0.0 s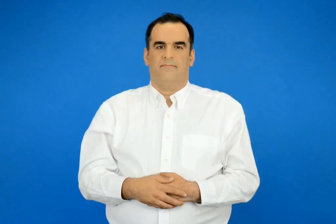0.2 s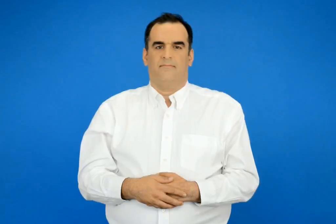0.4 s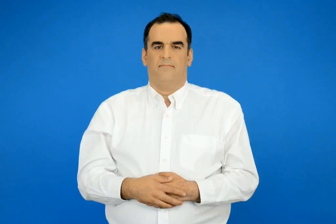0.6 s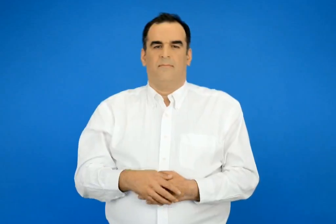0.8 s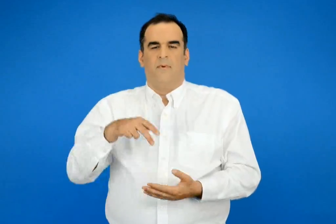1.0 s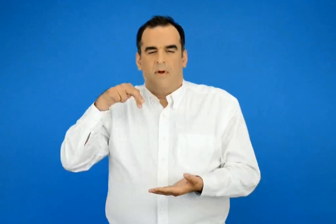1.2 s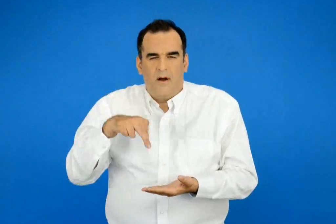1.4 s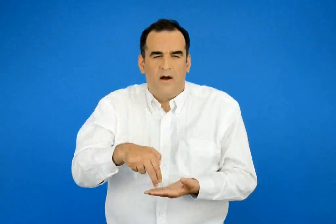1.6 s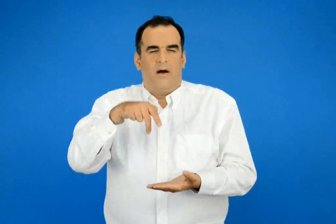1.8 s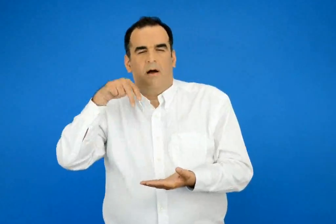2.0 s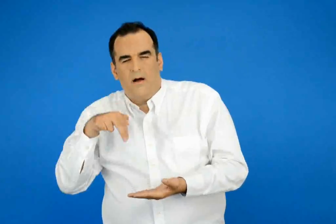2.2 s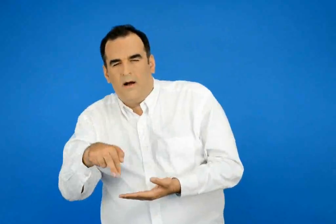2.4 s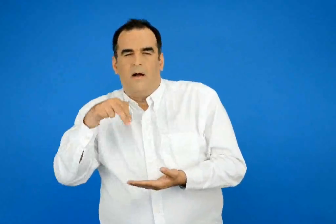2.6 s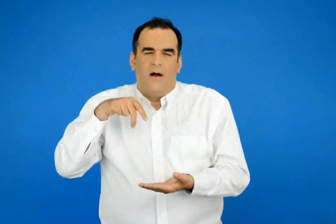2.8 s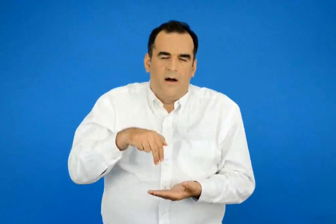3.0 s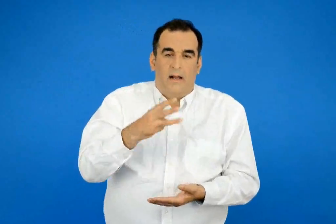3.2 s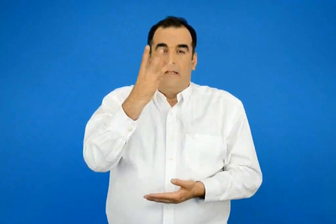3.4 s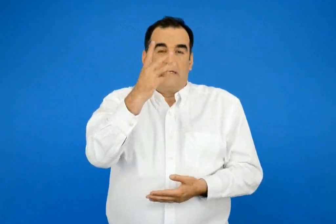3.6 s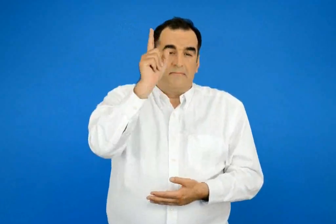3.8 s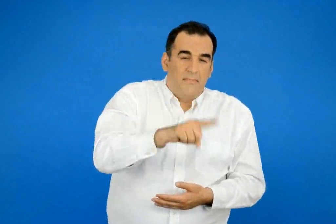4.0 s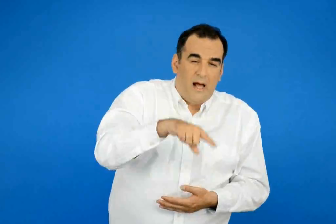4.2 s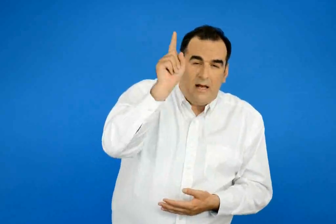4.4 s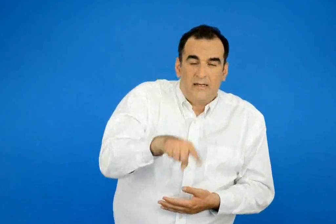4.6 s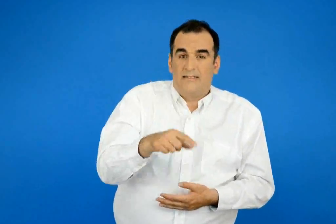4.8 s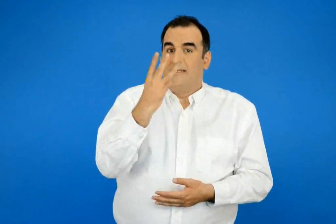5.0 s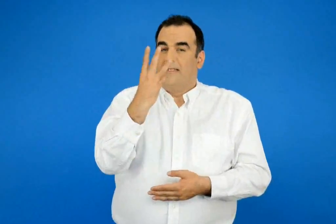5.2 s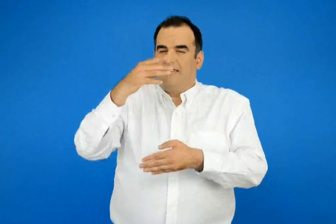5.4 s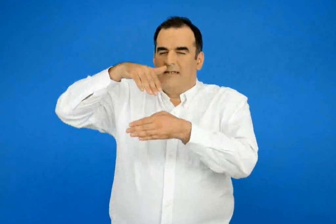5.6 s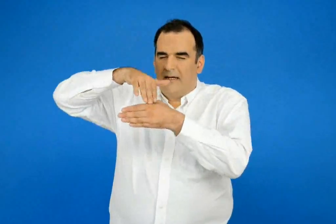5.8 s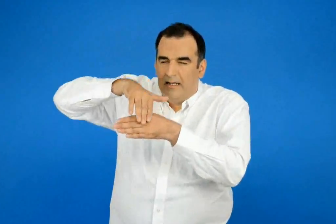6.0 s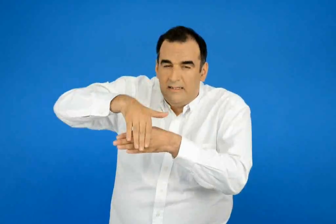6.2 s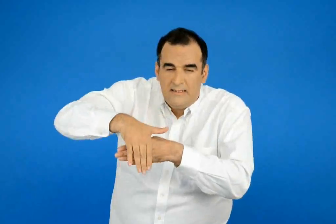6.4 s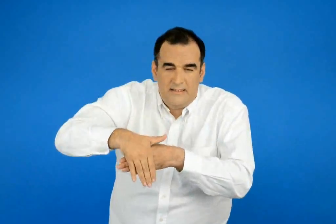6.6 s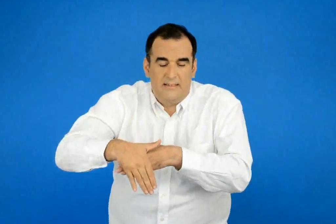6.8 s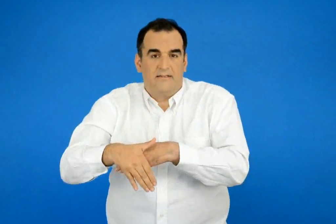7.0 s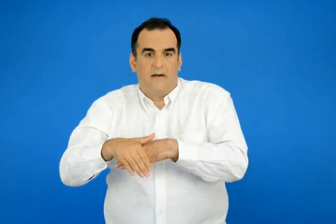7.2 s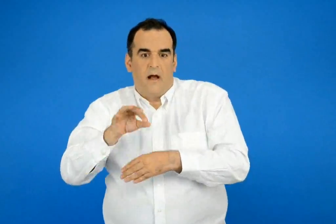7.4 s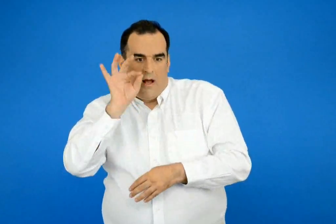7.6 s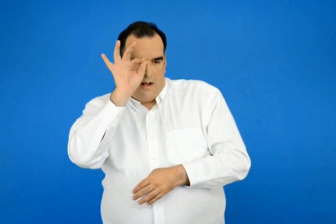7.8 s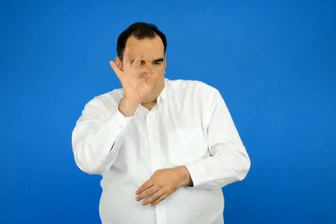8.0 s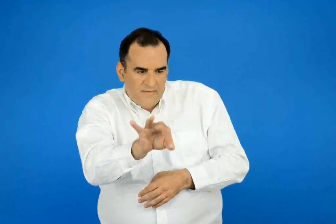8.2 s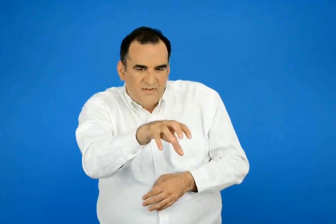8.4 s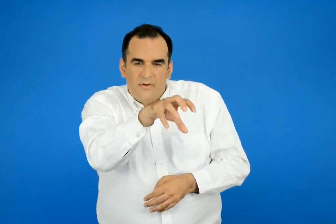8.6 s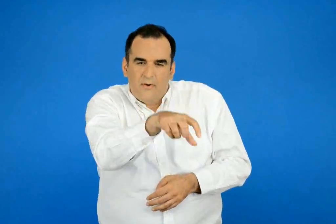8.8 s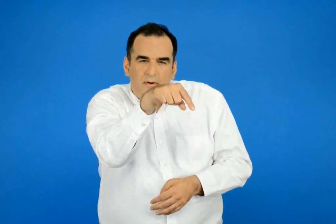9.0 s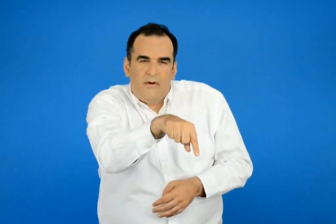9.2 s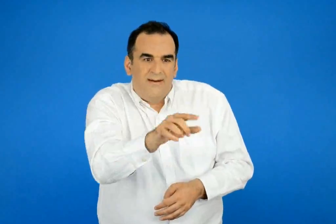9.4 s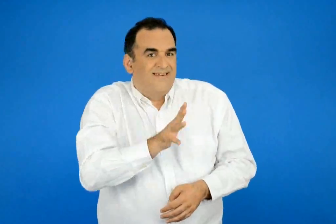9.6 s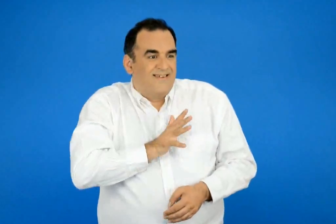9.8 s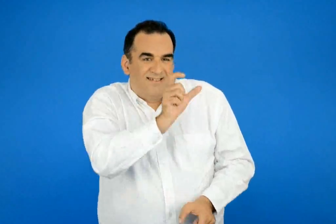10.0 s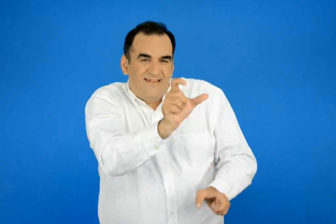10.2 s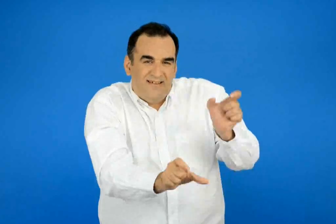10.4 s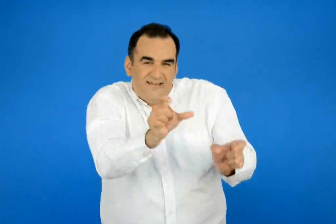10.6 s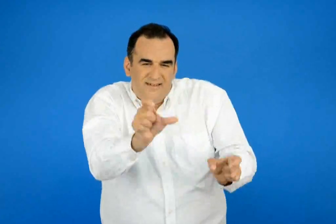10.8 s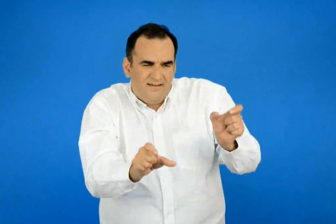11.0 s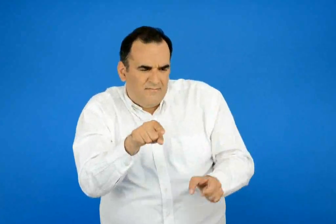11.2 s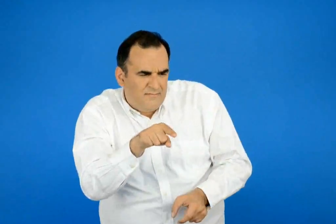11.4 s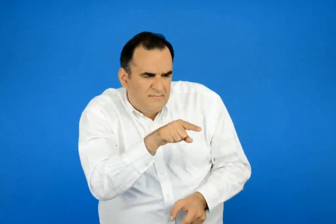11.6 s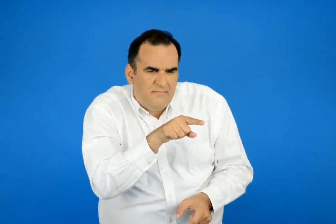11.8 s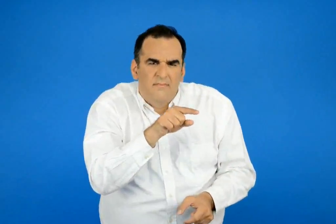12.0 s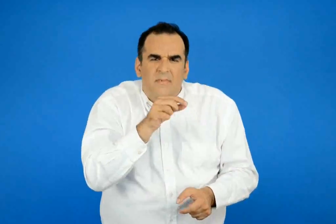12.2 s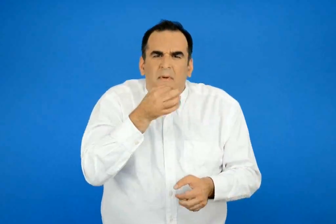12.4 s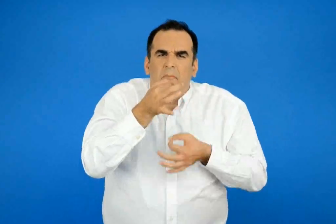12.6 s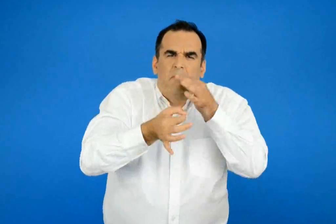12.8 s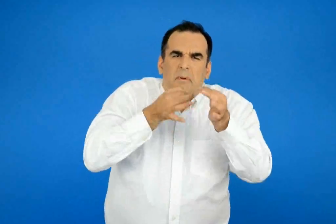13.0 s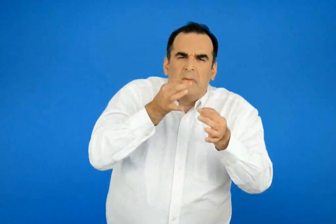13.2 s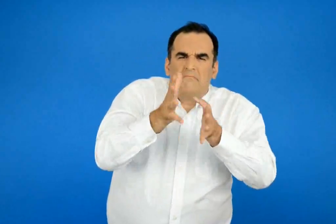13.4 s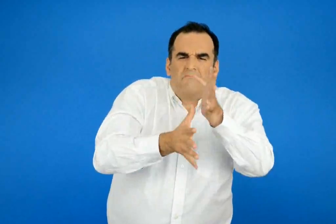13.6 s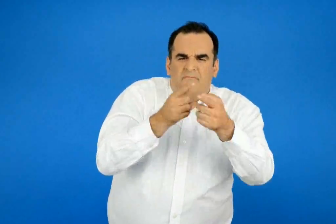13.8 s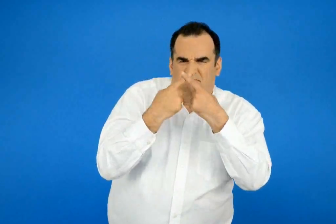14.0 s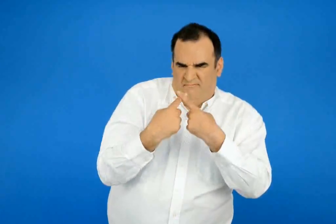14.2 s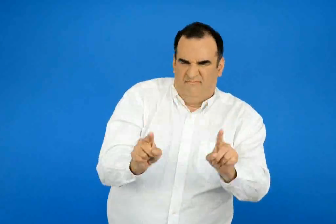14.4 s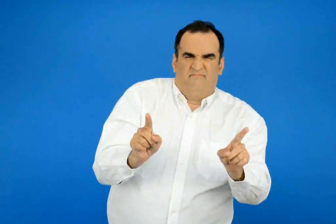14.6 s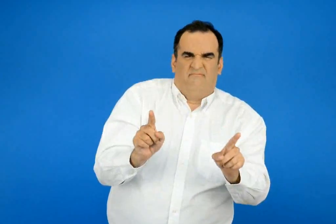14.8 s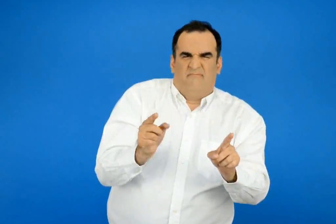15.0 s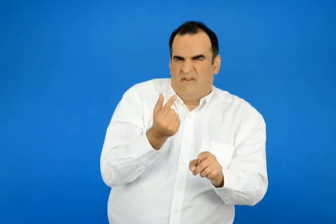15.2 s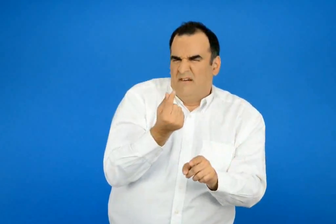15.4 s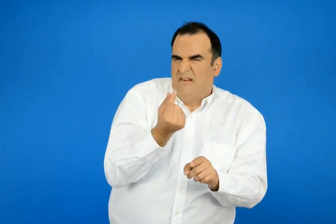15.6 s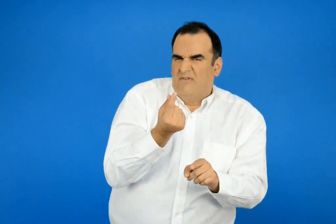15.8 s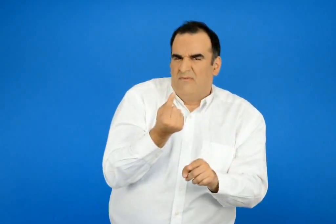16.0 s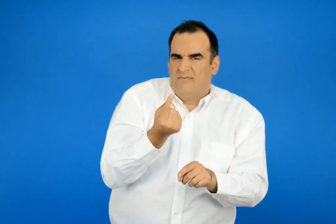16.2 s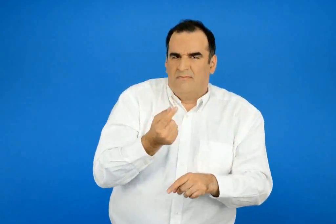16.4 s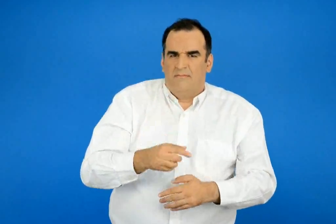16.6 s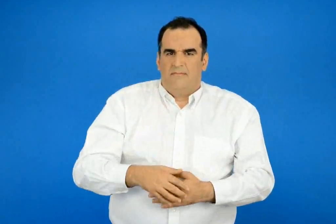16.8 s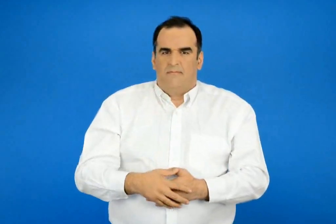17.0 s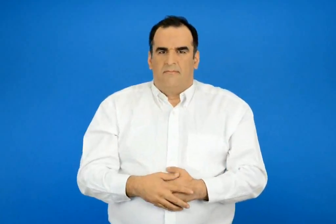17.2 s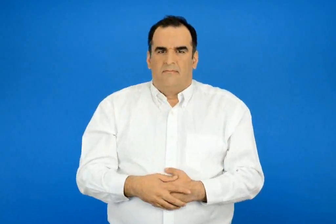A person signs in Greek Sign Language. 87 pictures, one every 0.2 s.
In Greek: περπάτησαν τρεις μέρες και τρεις νύχτες ώσπου έφτασαν σε μια παράξενη χώρα με κατοίκους που μιλούσαν λίγο περίεργα
